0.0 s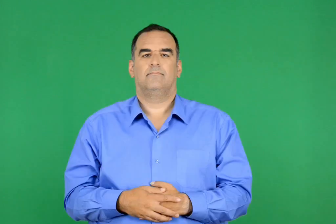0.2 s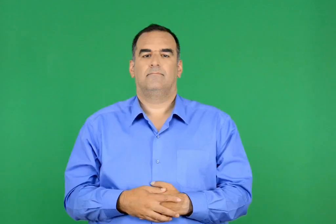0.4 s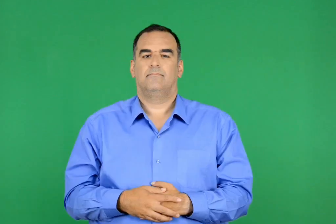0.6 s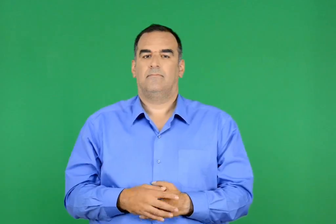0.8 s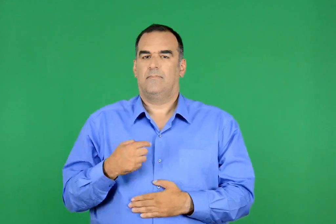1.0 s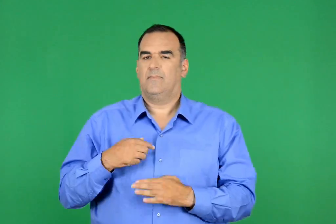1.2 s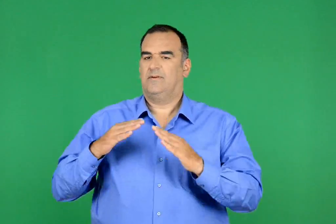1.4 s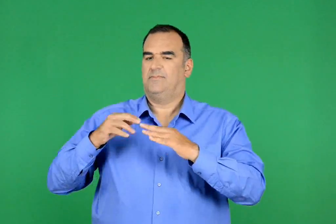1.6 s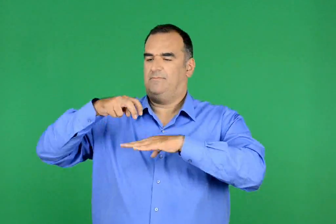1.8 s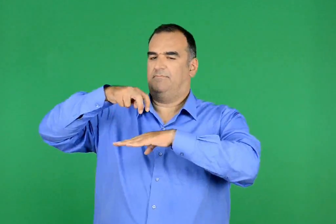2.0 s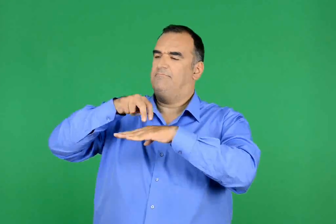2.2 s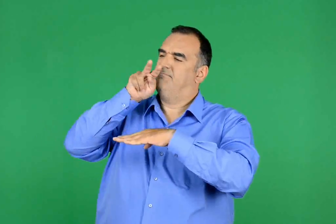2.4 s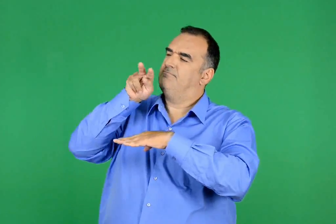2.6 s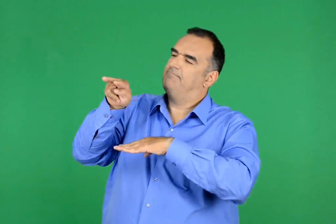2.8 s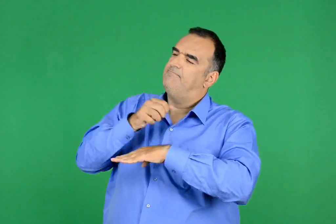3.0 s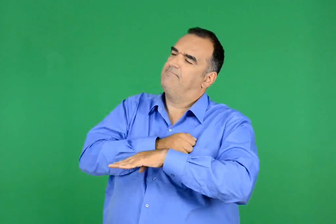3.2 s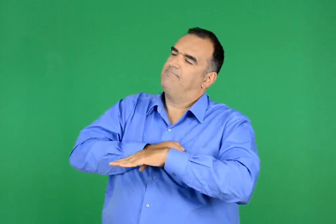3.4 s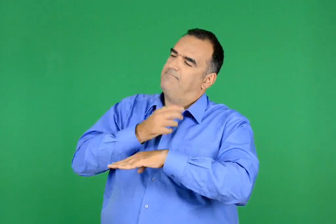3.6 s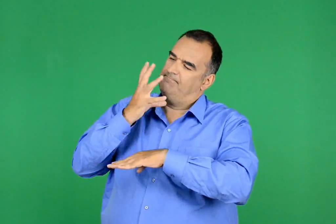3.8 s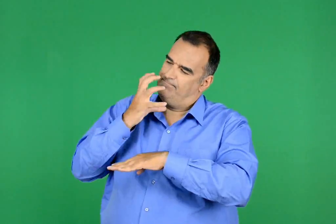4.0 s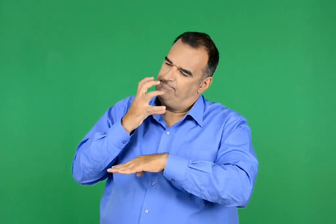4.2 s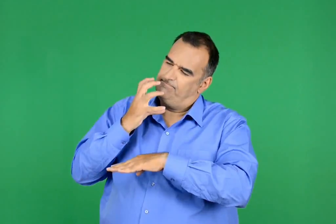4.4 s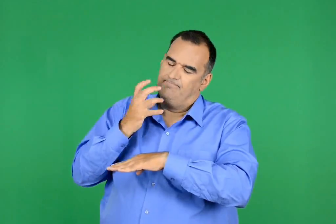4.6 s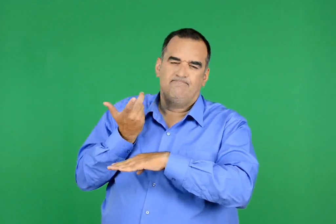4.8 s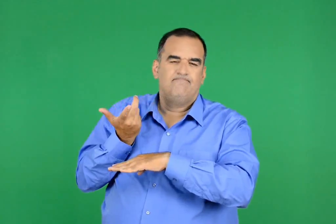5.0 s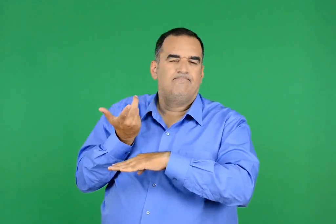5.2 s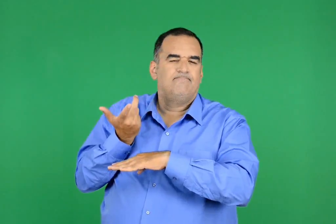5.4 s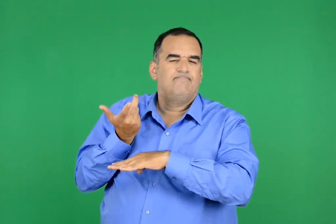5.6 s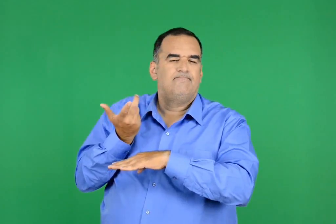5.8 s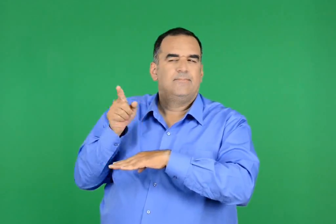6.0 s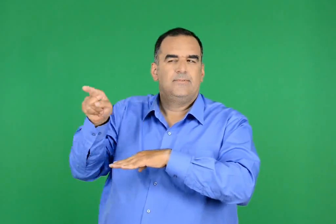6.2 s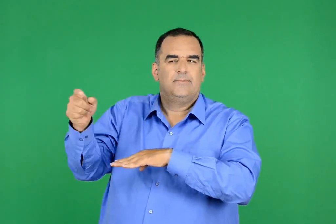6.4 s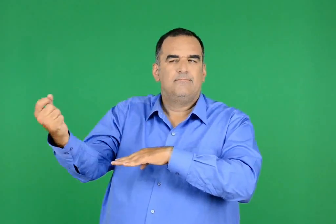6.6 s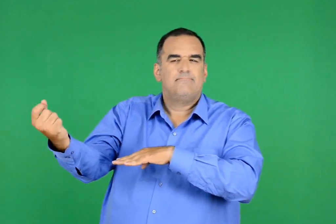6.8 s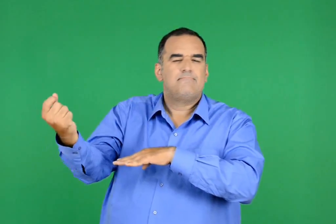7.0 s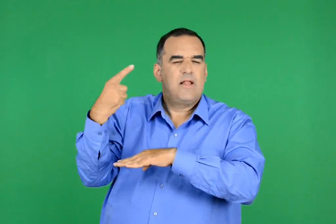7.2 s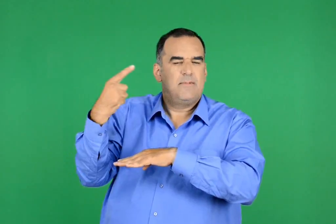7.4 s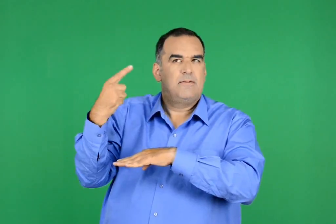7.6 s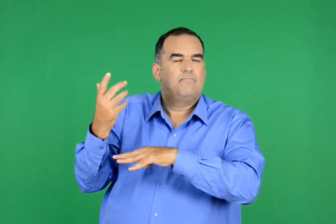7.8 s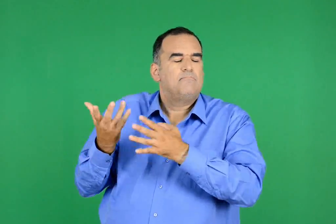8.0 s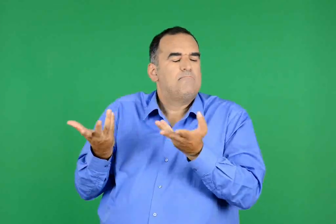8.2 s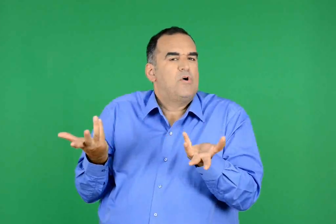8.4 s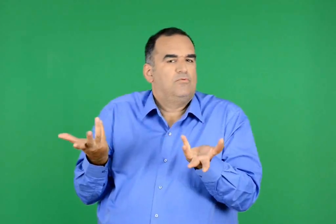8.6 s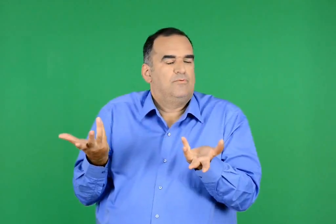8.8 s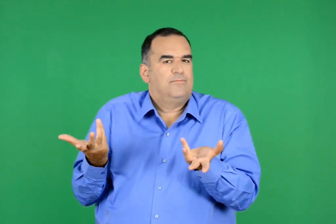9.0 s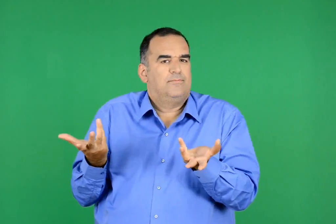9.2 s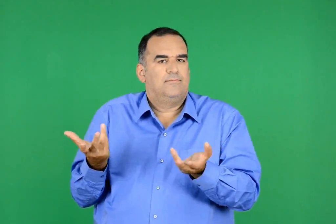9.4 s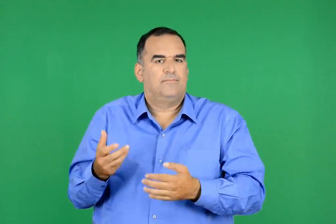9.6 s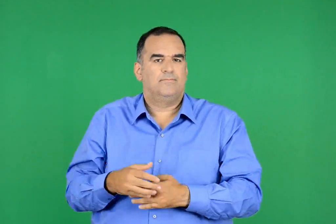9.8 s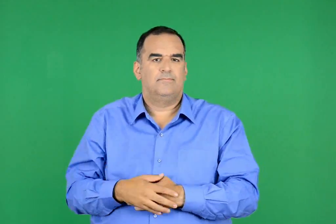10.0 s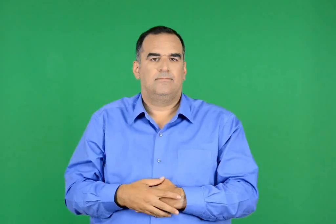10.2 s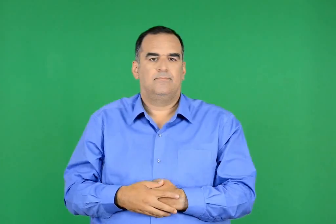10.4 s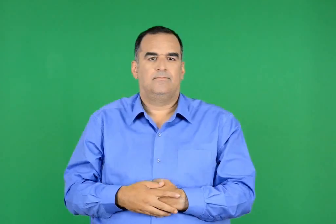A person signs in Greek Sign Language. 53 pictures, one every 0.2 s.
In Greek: έμειναν αρκετή ώρα να κοιτάζουν λυπημένα κατά τη μεριά των απέναντι φίλων. πώς θα στείλουν σήμερα το μήνυμά τους ;
